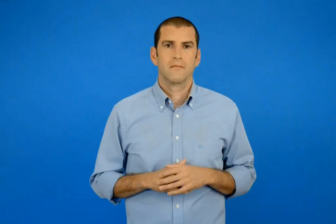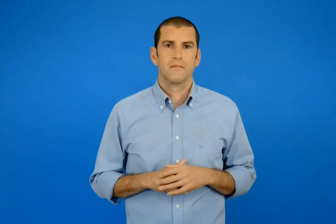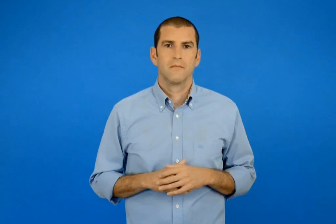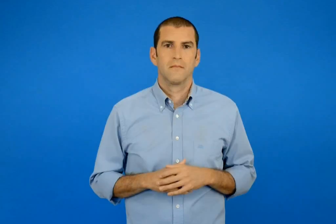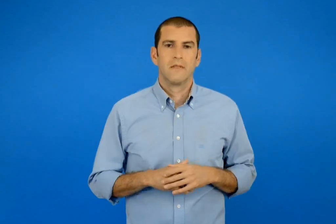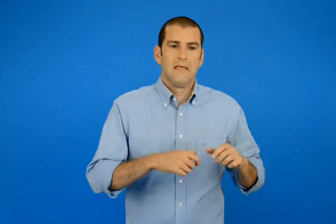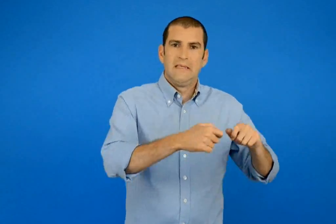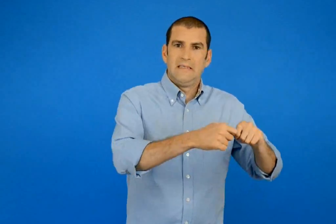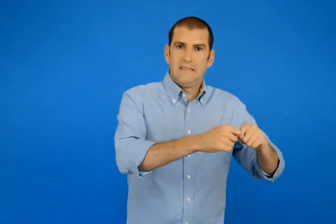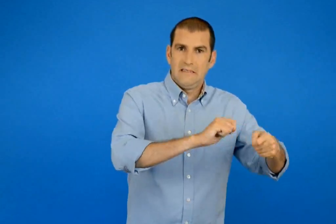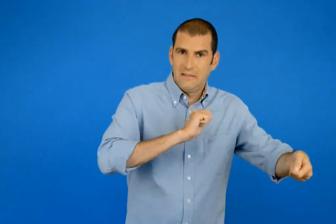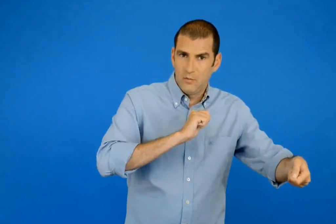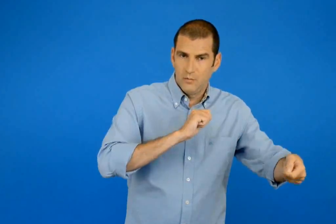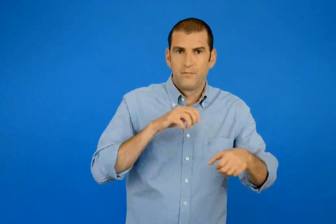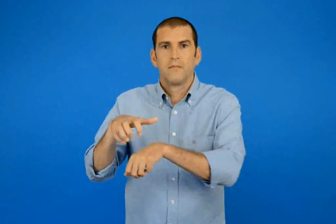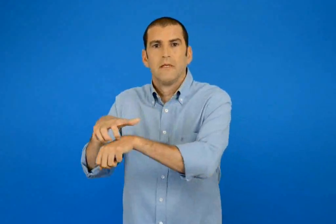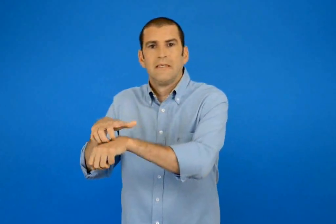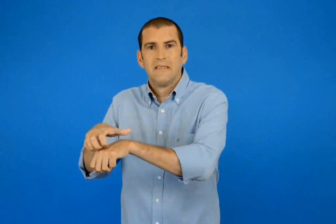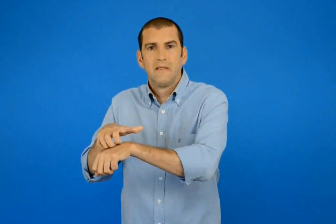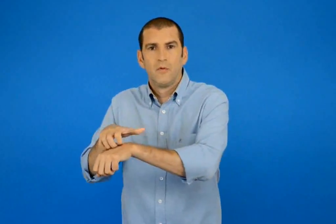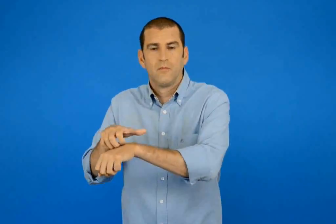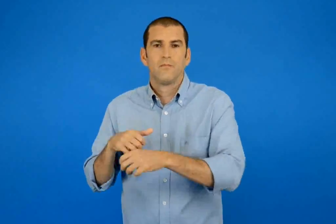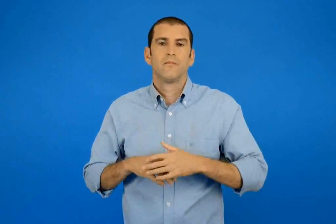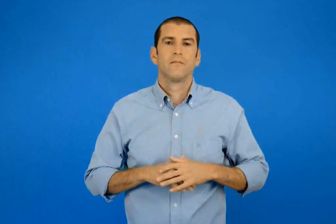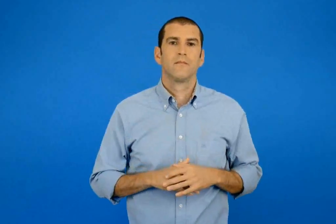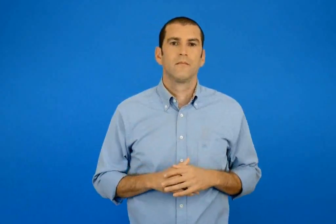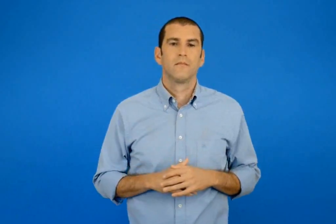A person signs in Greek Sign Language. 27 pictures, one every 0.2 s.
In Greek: το σκίσιμο και το ξύσιμο
